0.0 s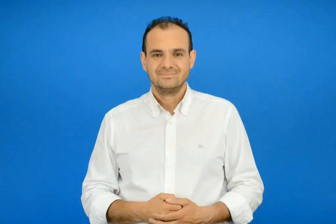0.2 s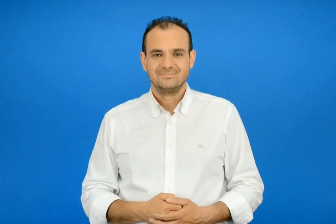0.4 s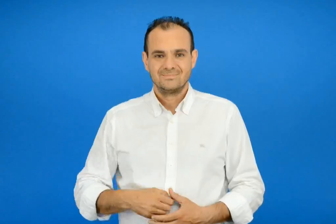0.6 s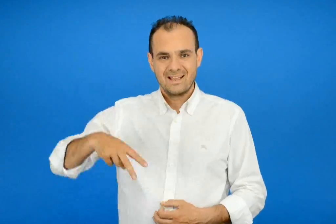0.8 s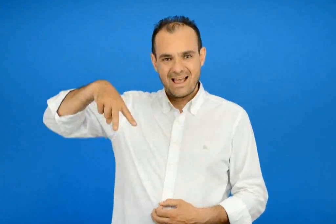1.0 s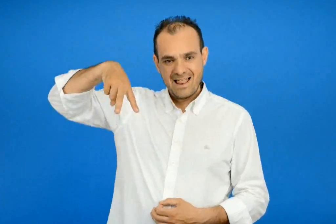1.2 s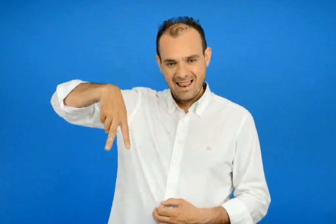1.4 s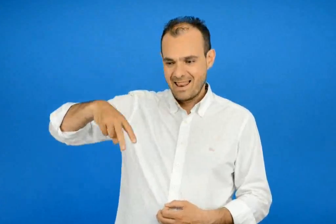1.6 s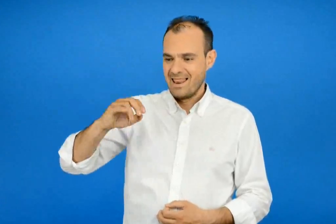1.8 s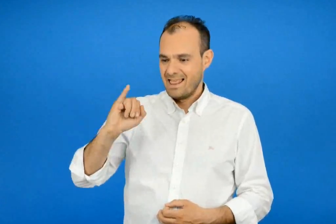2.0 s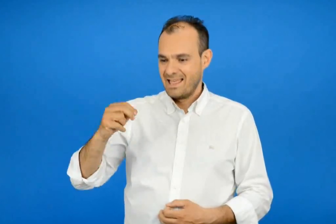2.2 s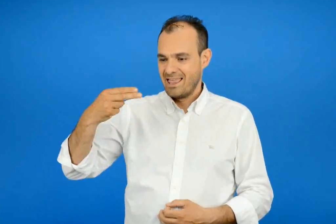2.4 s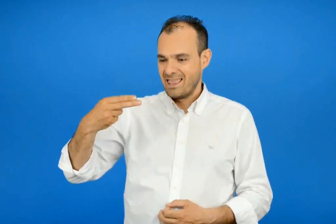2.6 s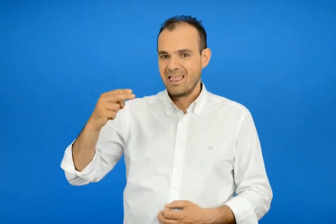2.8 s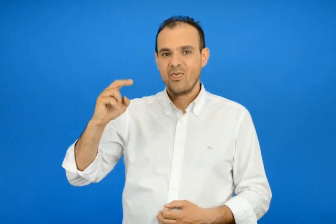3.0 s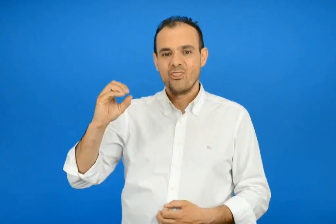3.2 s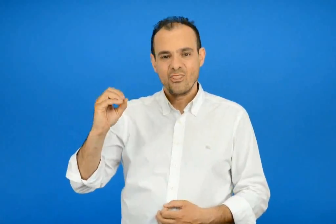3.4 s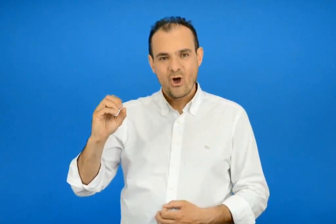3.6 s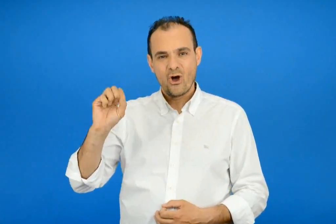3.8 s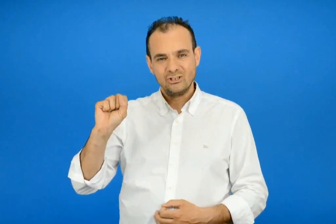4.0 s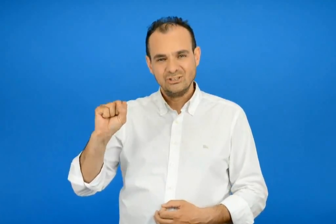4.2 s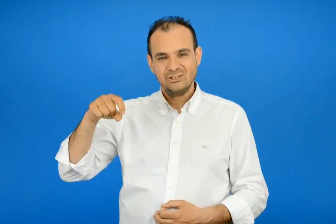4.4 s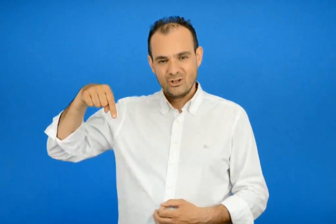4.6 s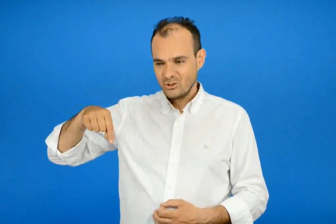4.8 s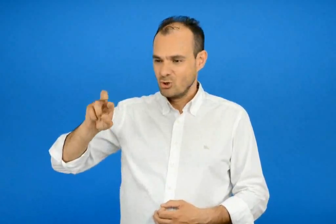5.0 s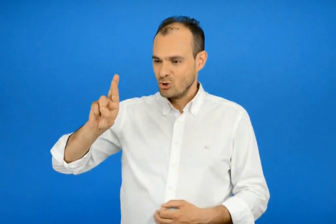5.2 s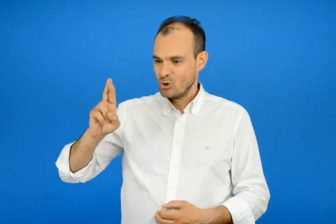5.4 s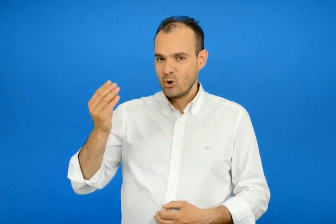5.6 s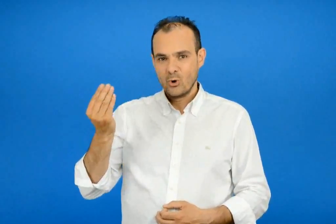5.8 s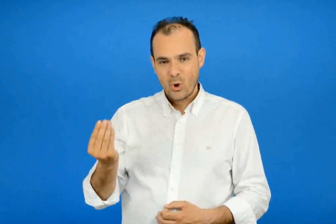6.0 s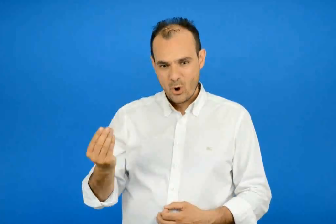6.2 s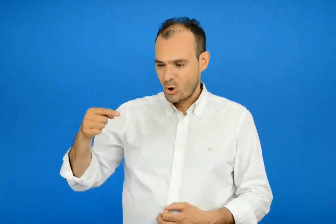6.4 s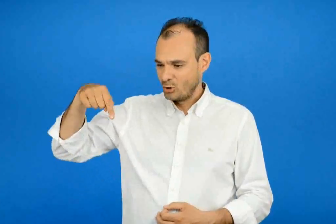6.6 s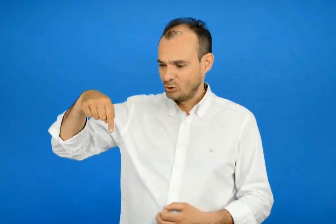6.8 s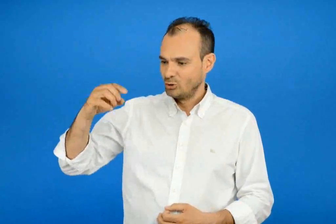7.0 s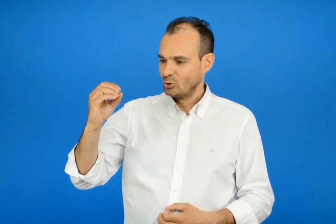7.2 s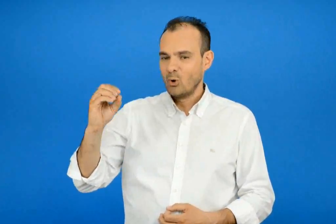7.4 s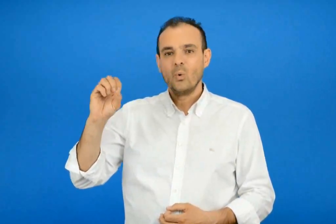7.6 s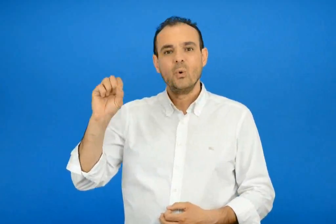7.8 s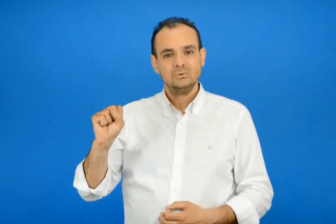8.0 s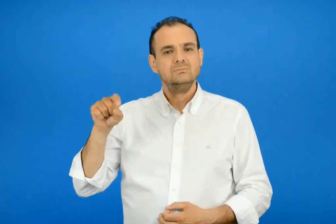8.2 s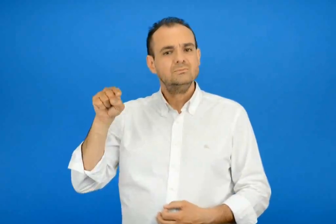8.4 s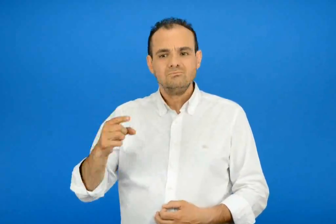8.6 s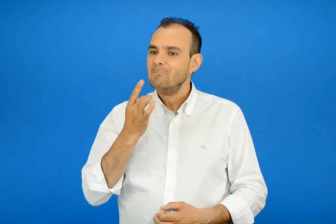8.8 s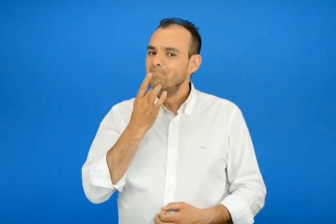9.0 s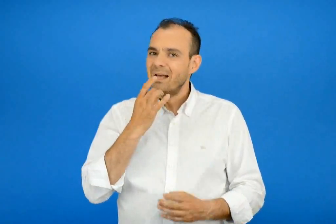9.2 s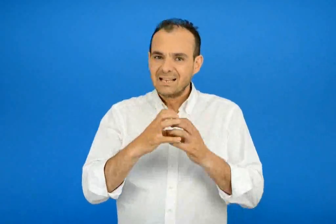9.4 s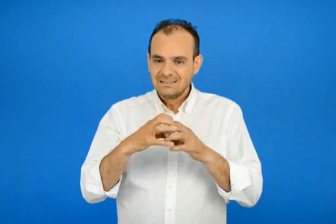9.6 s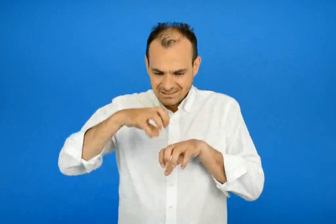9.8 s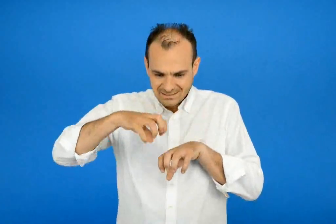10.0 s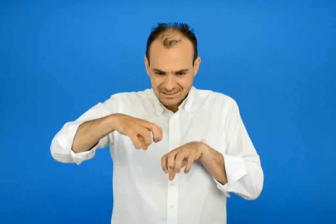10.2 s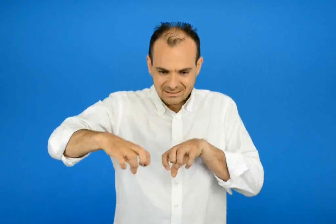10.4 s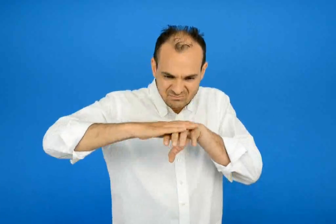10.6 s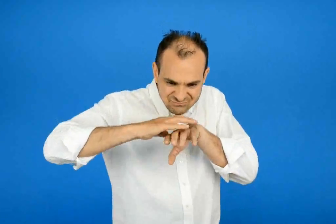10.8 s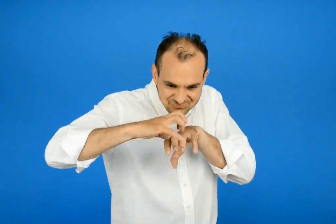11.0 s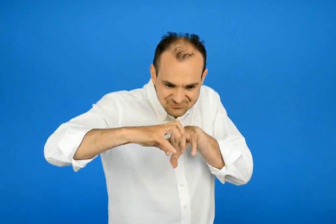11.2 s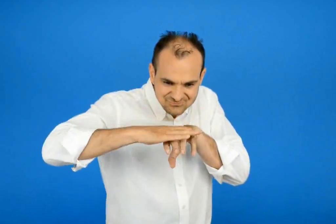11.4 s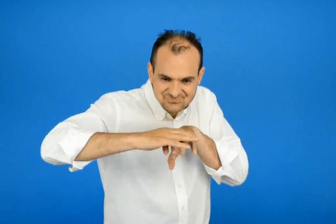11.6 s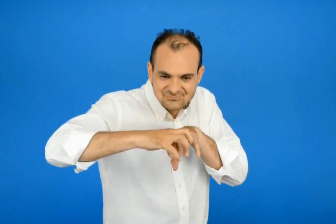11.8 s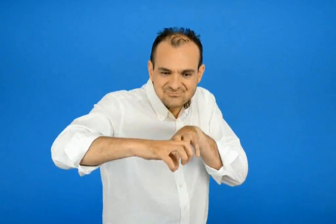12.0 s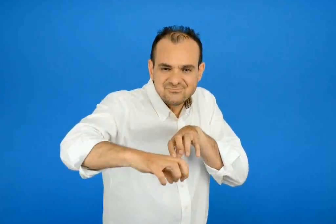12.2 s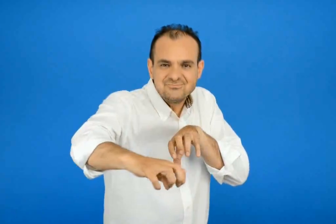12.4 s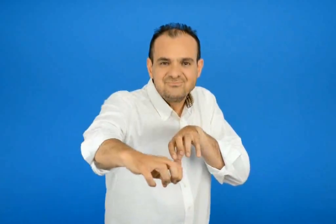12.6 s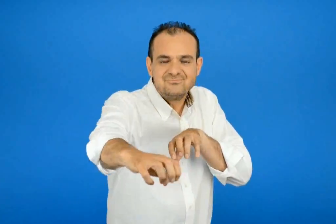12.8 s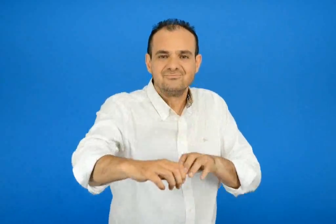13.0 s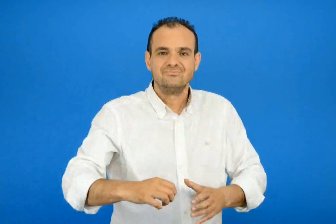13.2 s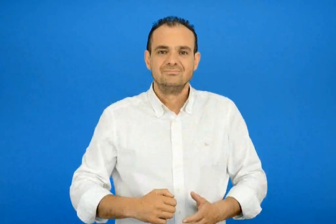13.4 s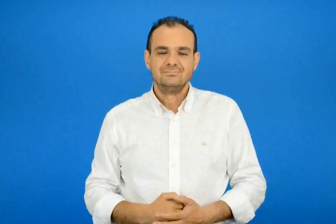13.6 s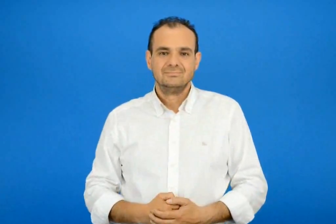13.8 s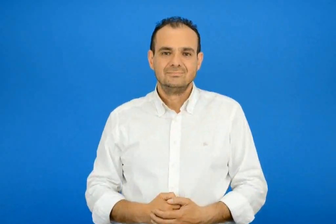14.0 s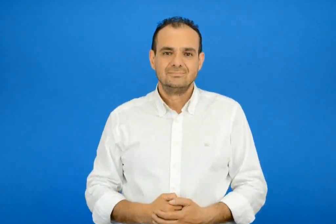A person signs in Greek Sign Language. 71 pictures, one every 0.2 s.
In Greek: λιθόστρωτος η ο στρωμένος με πέτρες
